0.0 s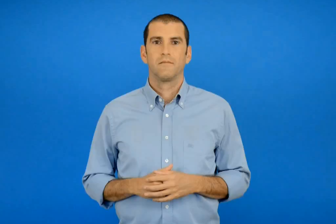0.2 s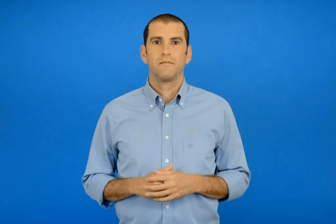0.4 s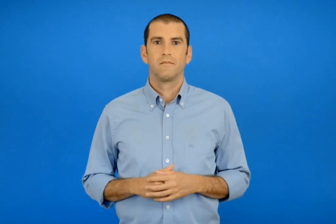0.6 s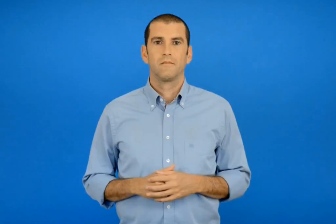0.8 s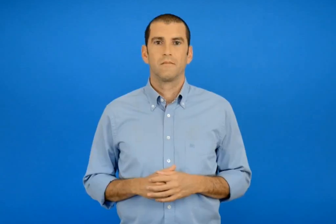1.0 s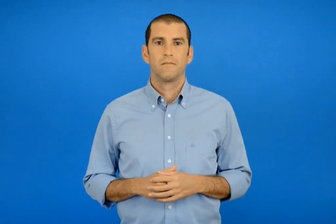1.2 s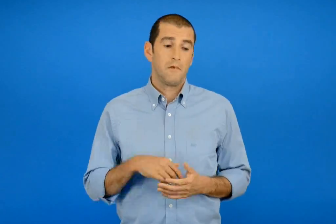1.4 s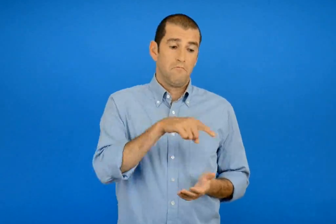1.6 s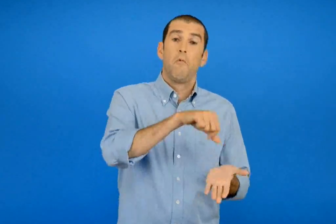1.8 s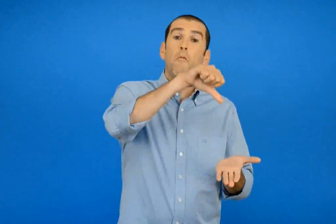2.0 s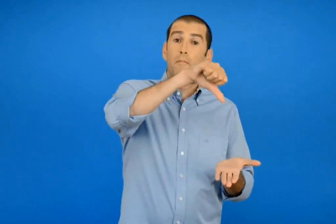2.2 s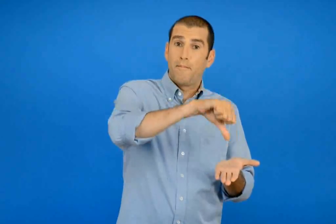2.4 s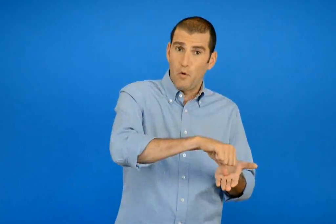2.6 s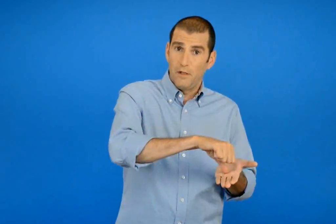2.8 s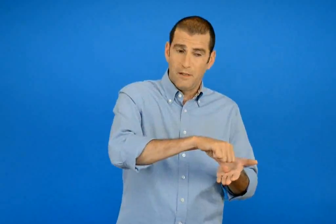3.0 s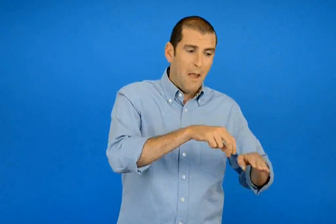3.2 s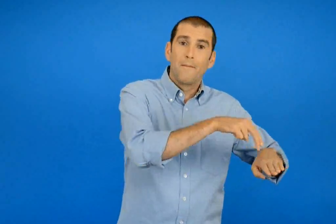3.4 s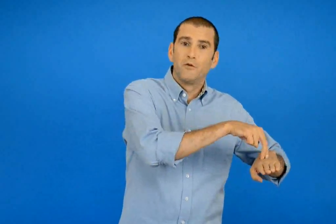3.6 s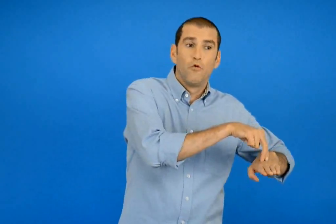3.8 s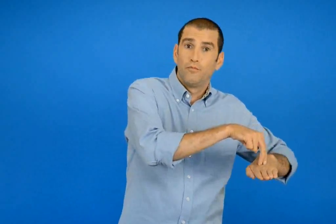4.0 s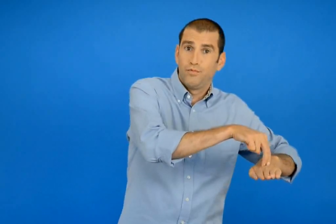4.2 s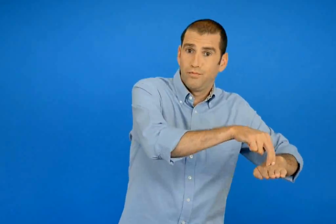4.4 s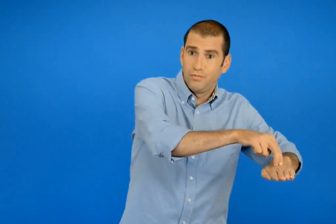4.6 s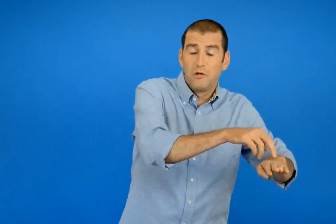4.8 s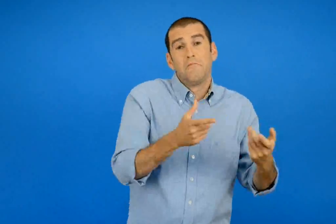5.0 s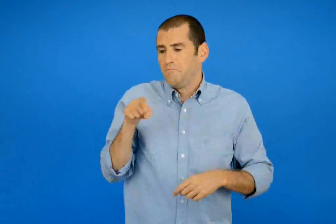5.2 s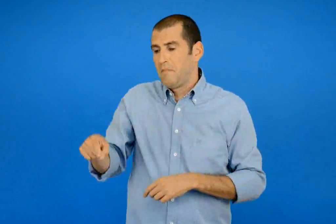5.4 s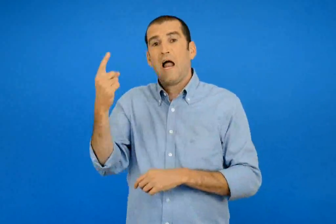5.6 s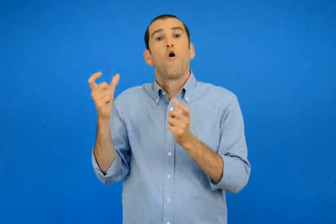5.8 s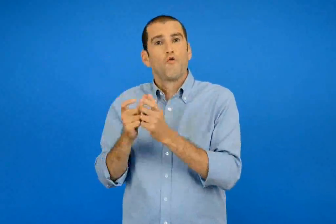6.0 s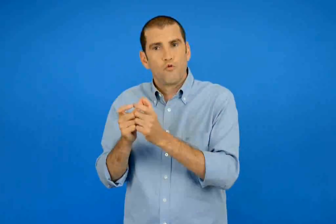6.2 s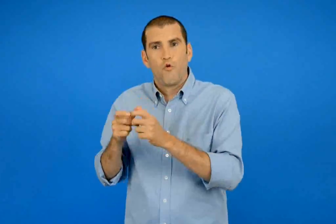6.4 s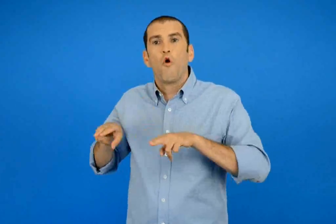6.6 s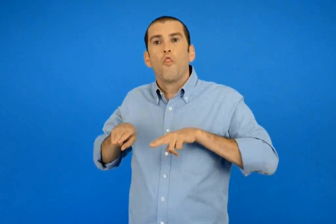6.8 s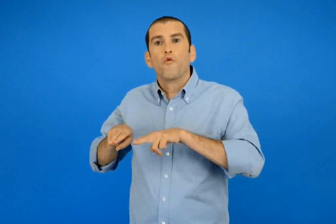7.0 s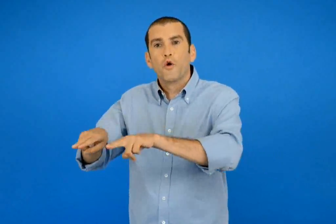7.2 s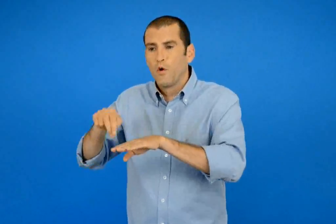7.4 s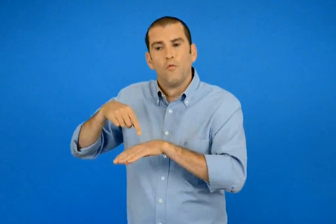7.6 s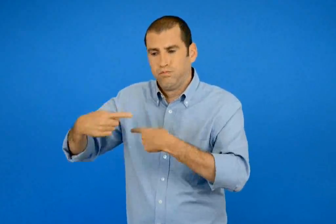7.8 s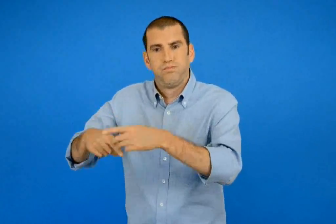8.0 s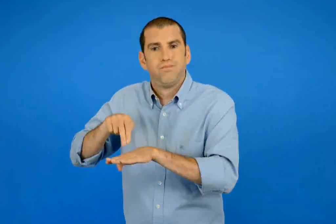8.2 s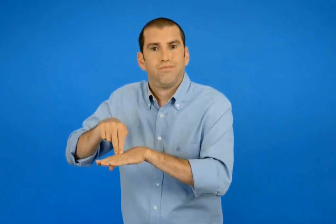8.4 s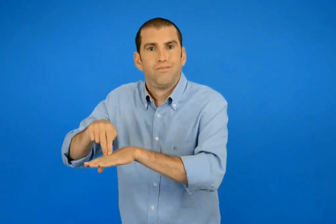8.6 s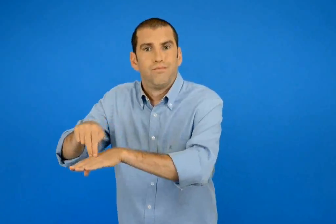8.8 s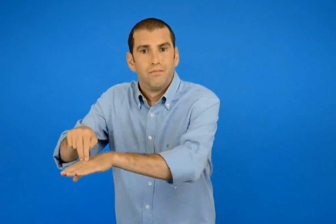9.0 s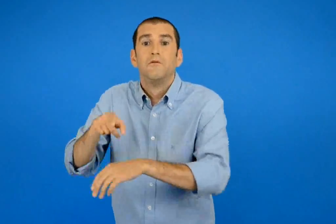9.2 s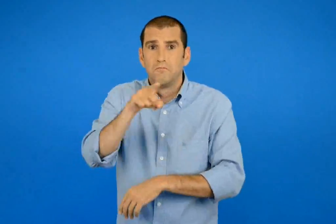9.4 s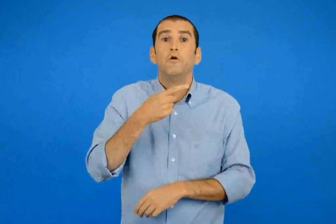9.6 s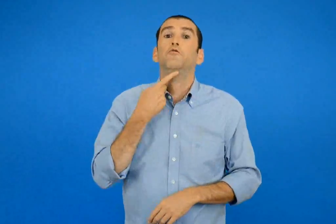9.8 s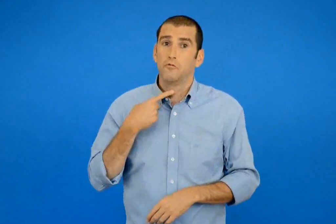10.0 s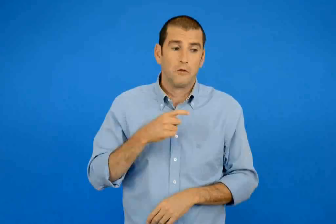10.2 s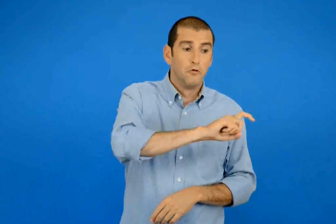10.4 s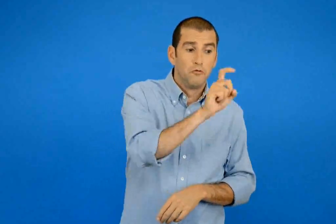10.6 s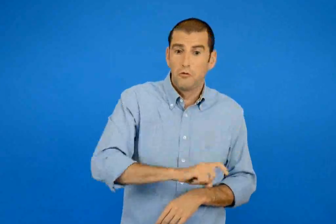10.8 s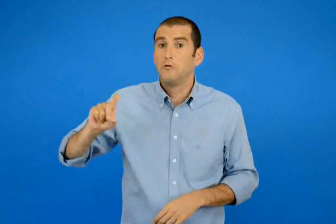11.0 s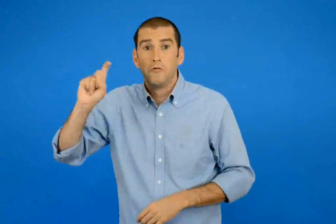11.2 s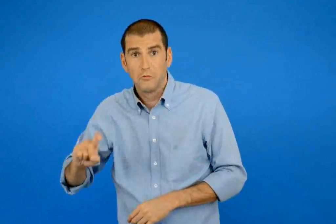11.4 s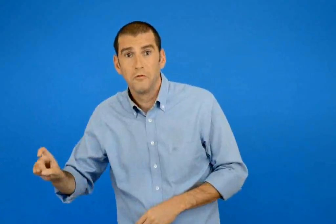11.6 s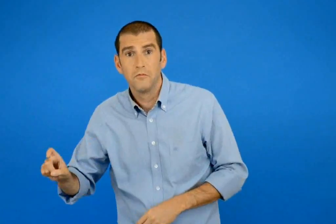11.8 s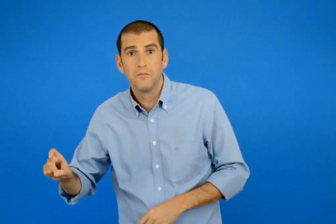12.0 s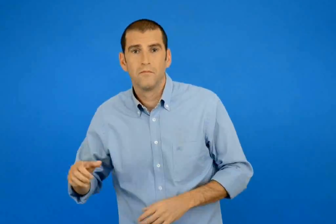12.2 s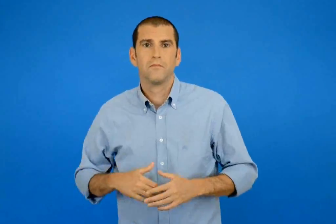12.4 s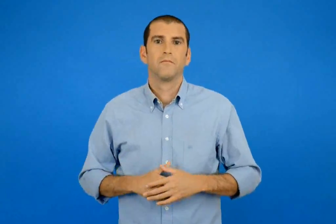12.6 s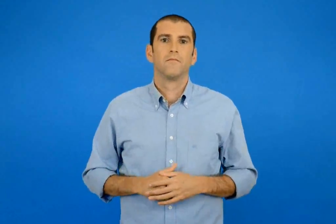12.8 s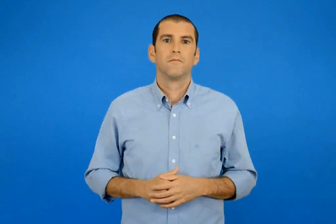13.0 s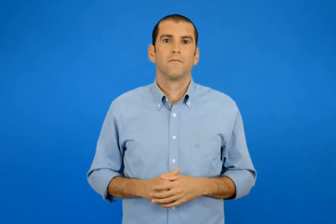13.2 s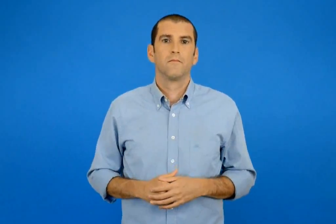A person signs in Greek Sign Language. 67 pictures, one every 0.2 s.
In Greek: θα σου άρεσε να ζεις σε μια πόλη με κυλιόμενα πεζοδρομία η σε ένα χωριό με κυλιόμενους δρόμους ;
